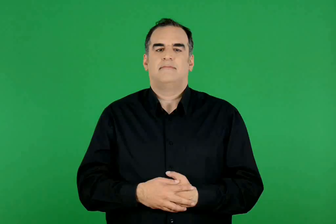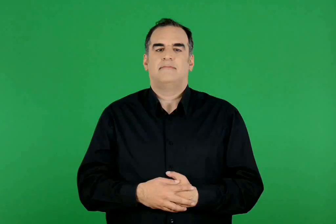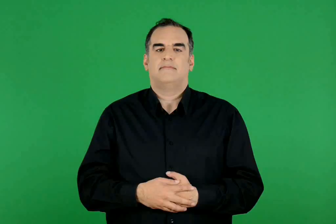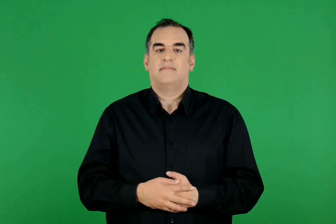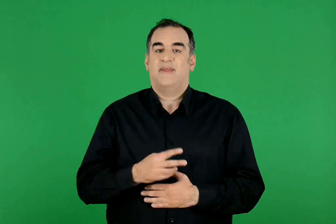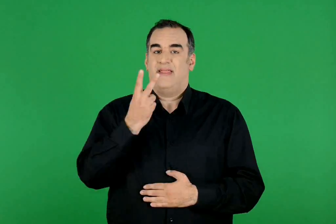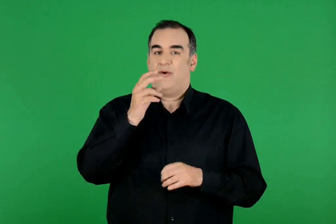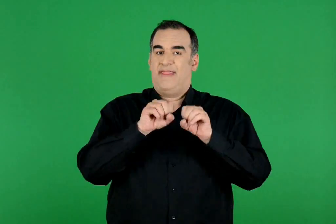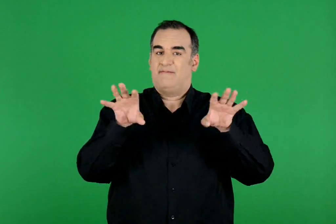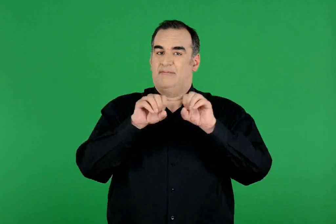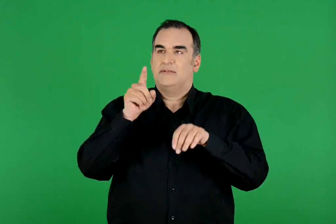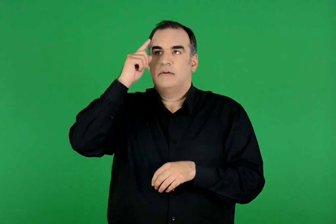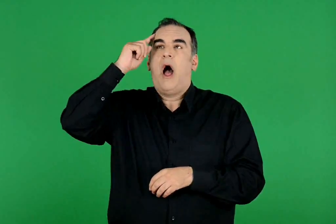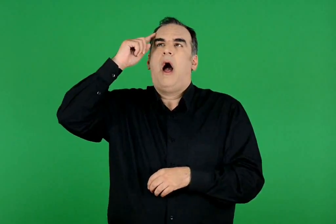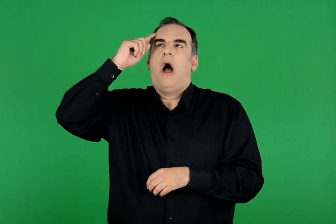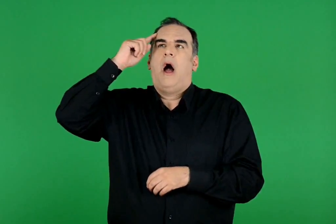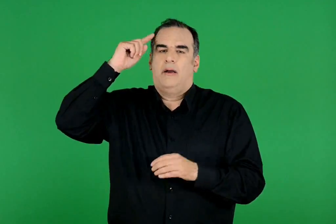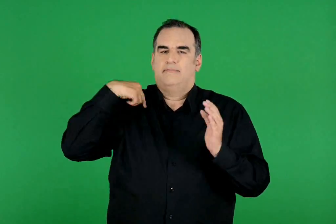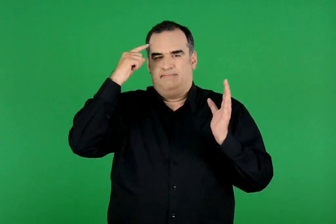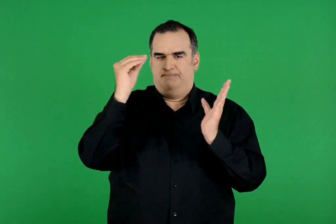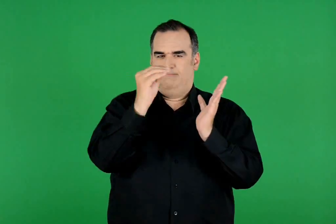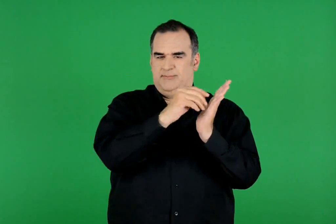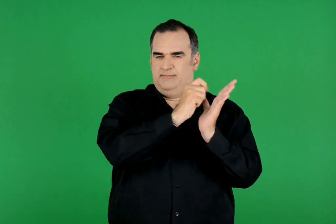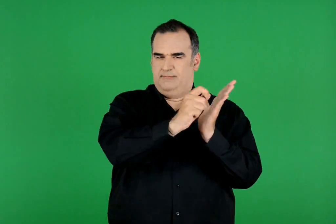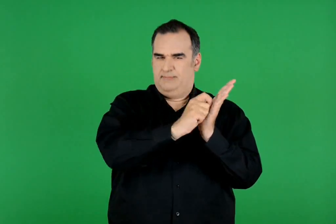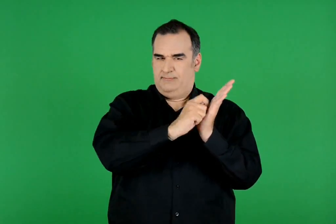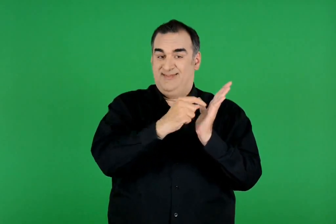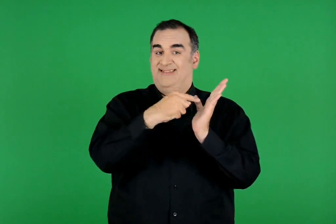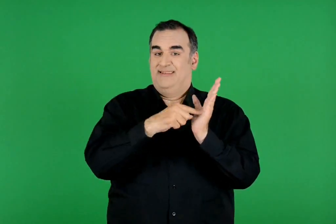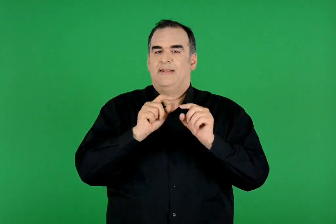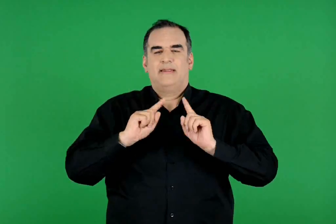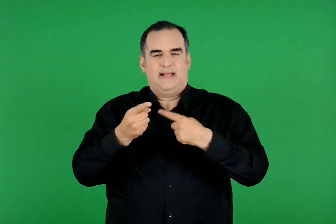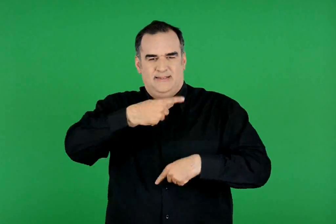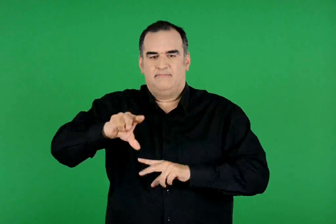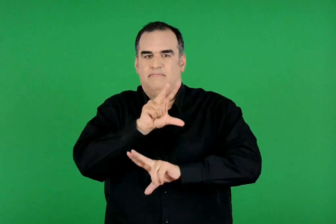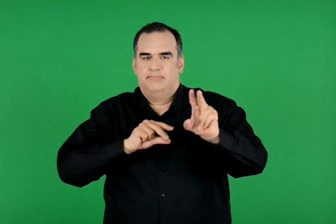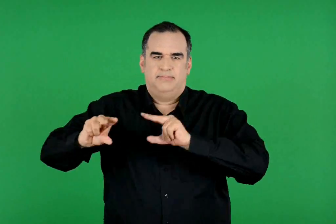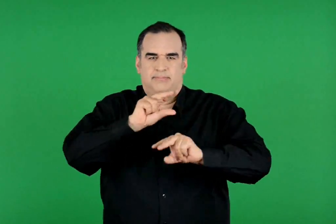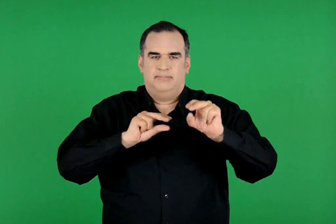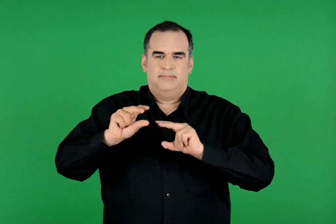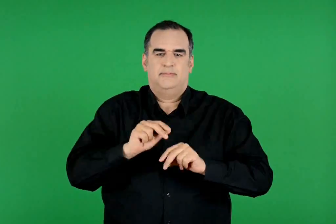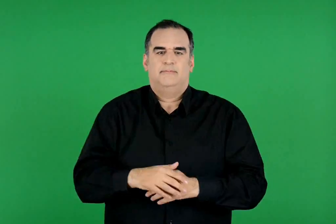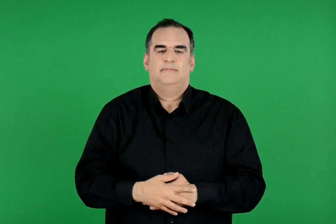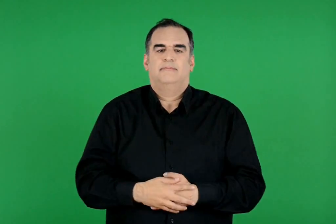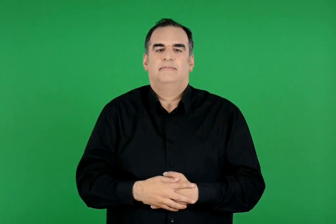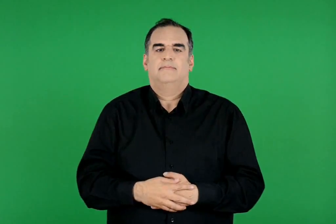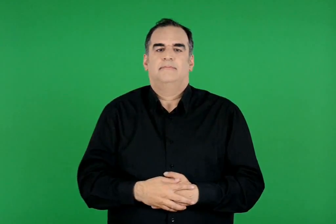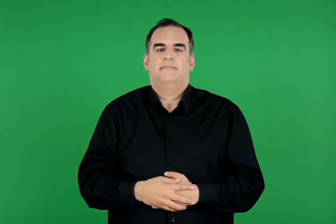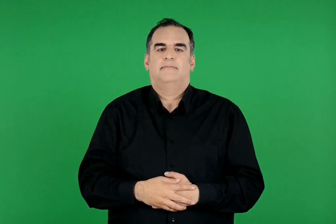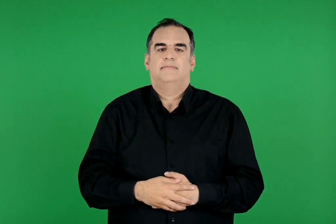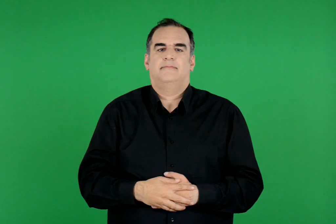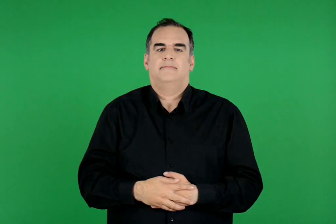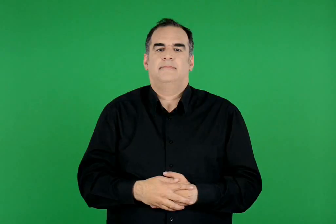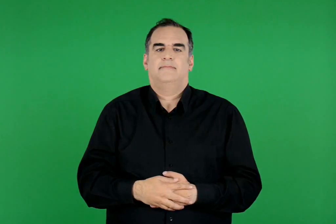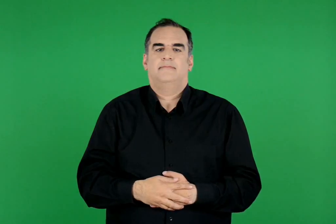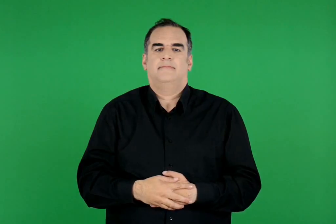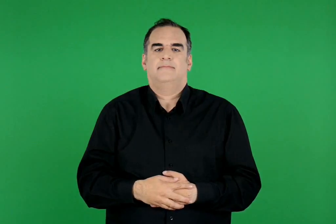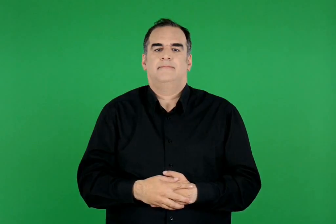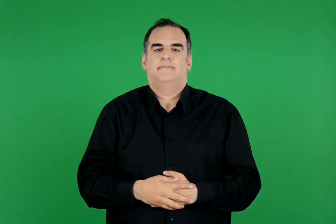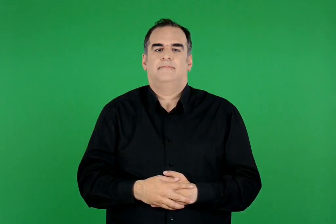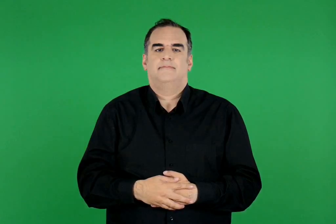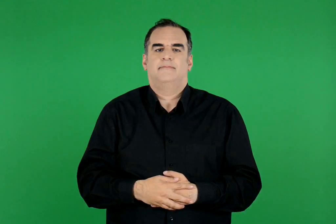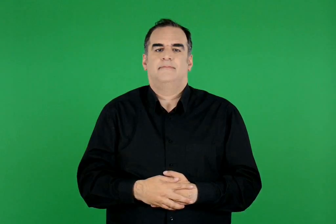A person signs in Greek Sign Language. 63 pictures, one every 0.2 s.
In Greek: γράφουμε στο σημειωματάριό μας δύο διαφημίσεις που μας έρχονται στον νου. συζητάμε στην τάξη όσα γράψαμε
